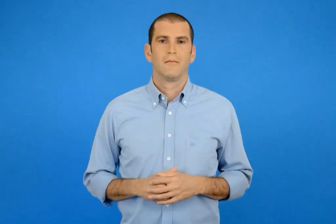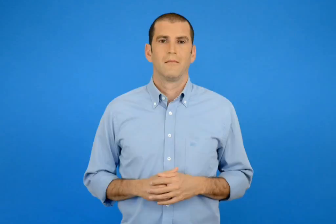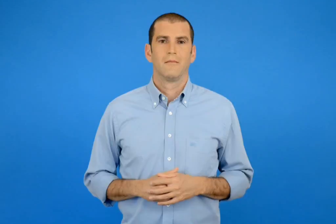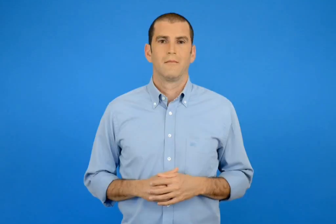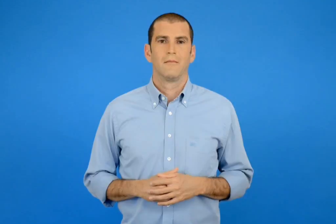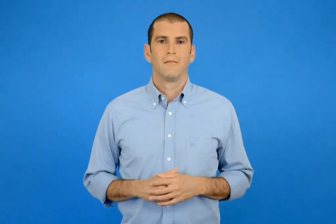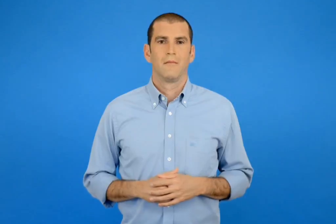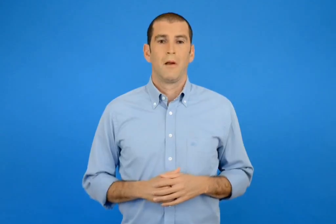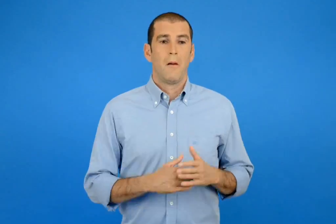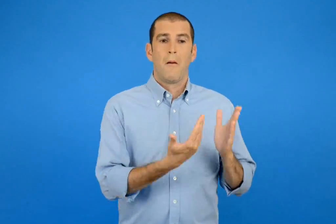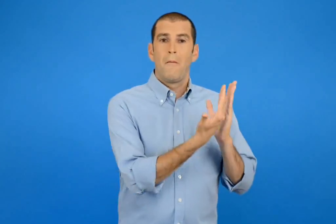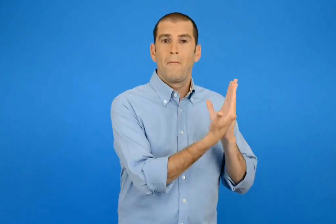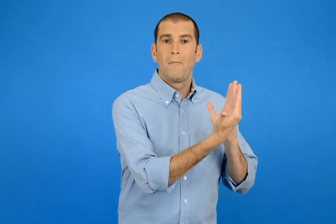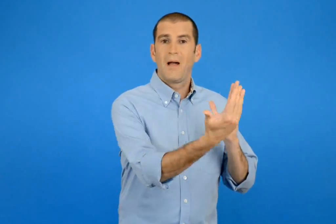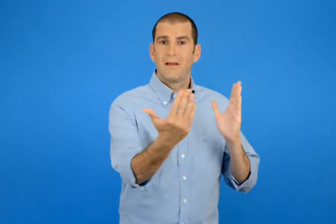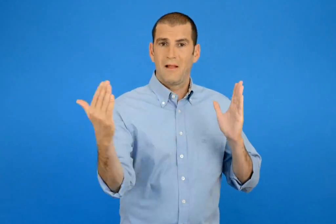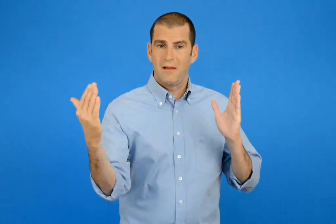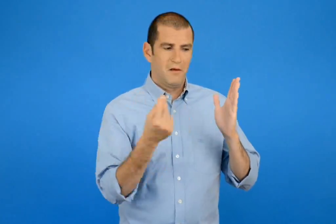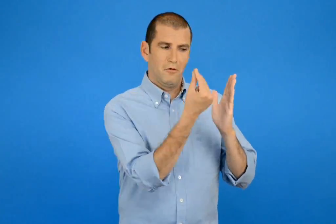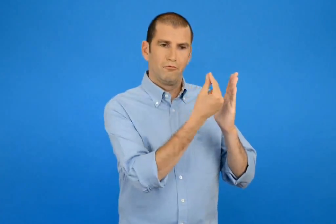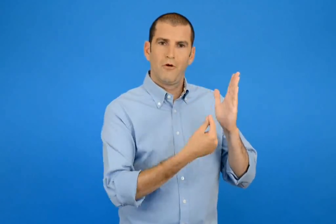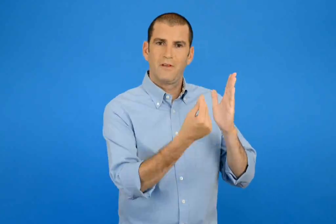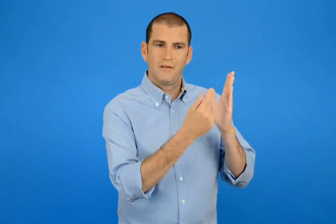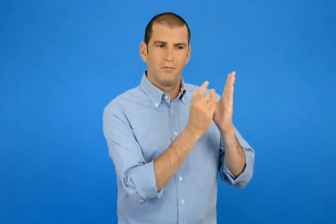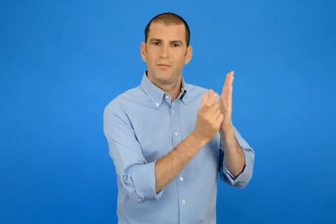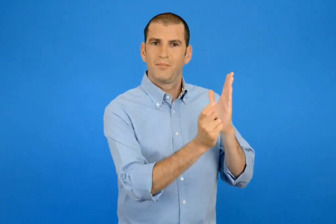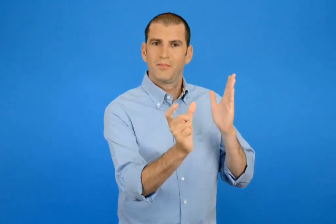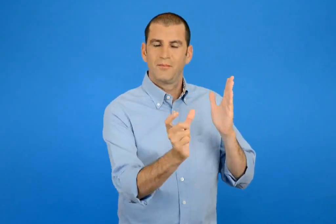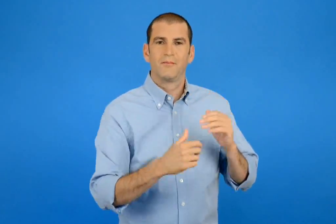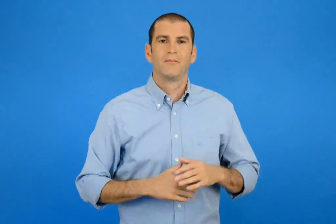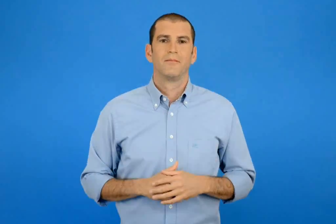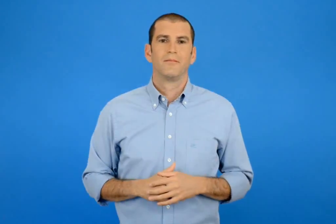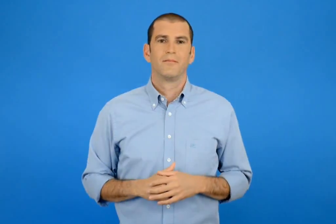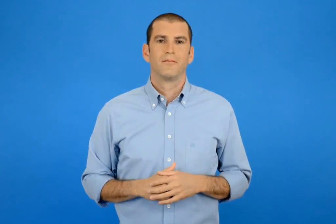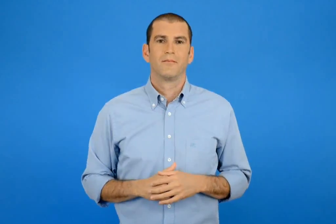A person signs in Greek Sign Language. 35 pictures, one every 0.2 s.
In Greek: ζωγραφιές στη μάντρα
